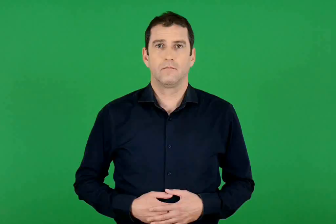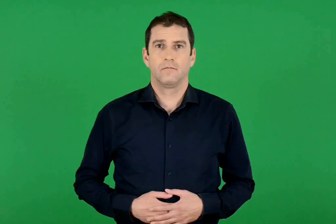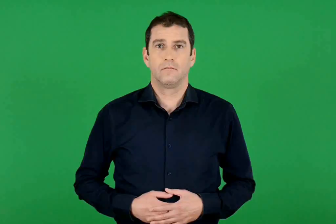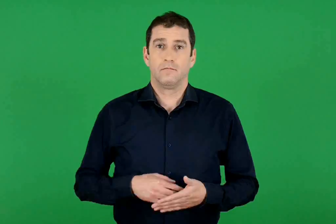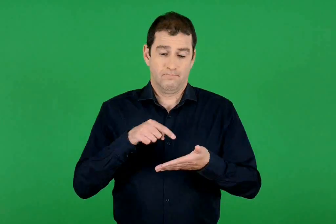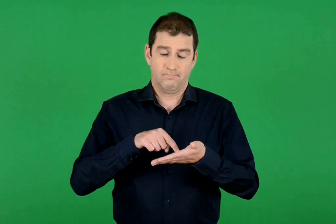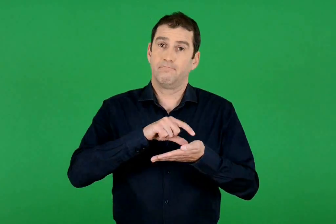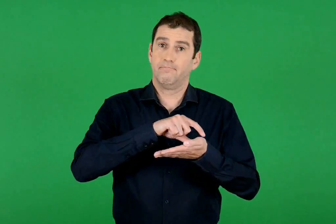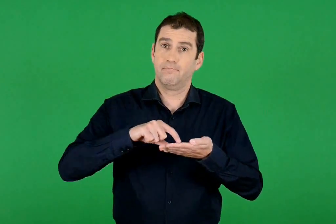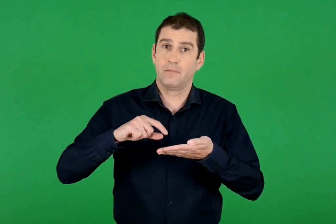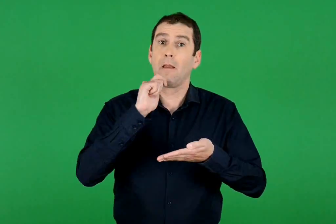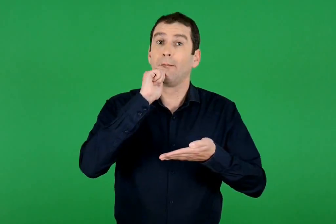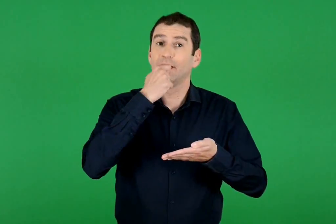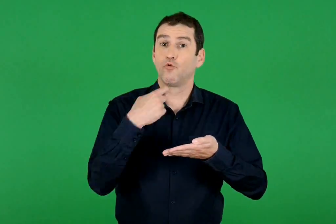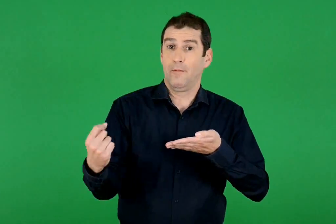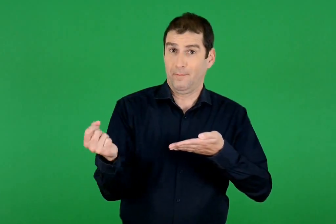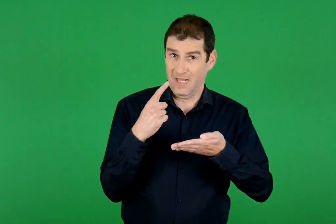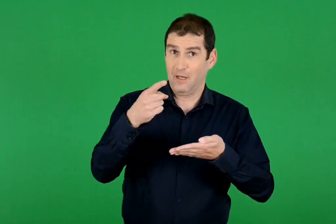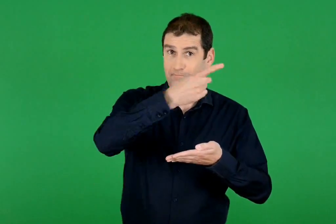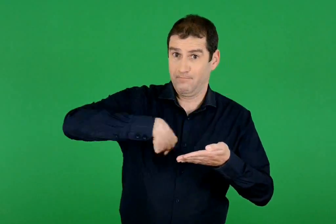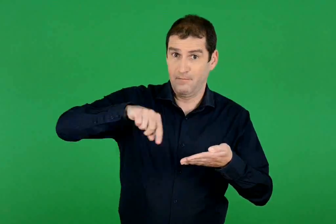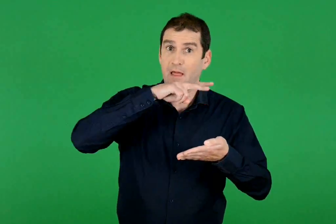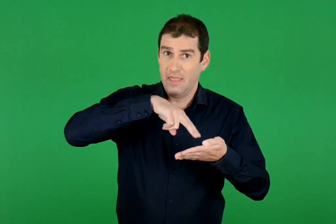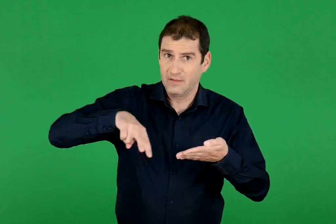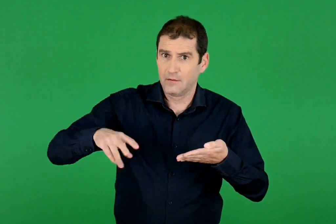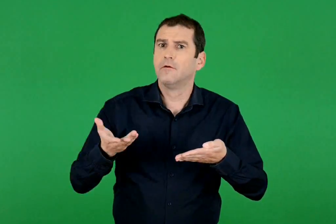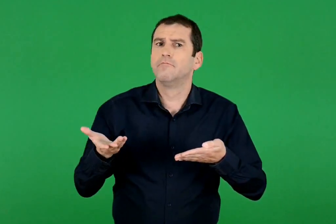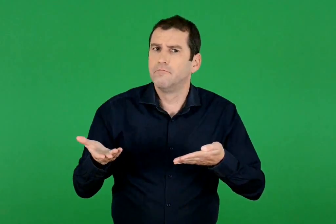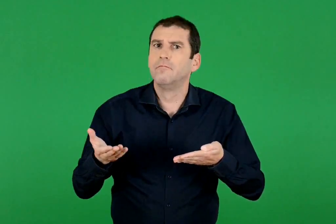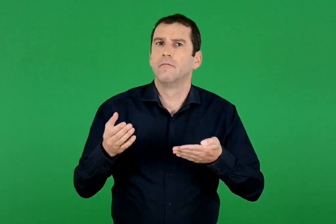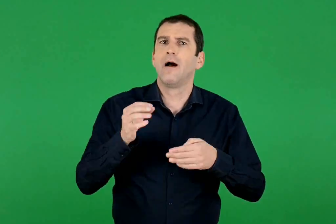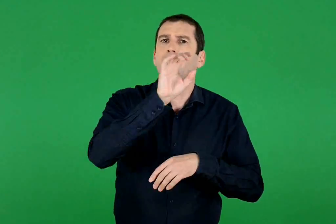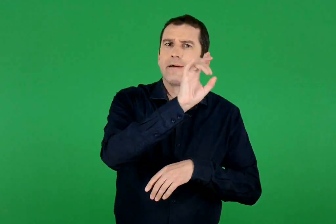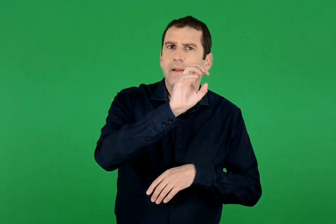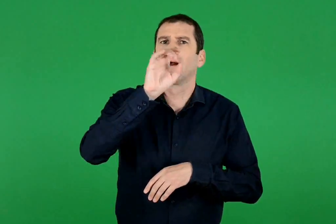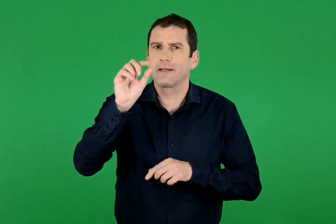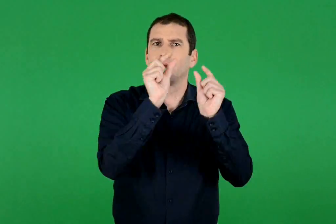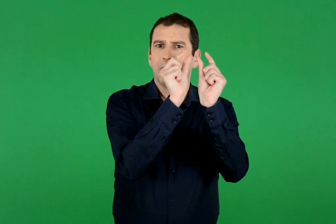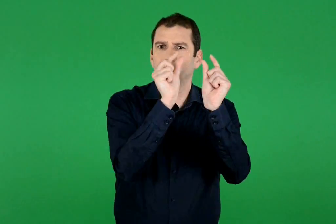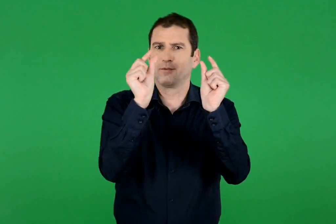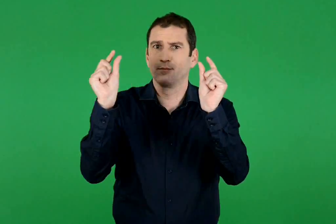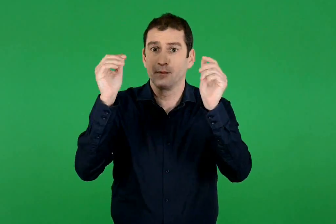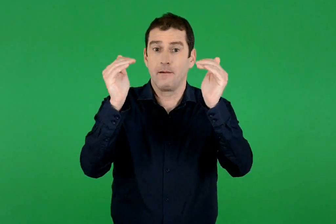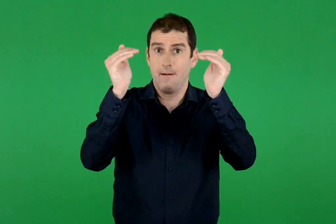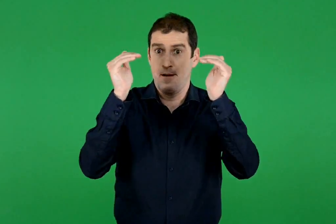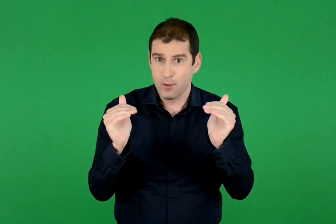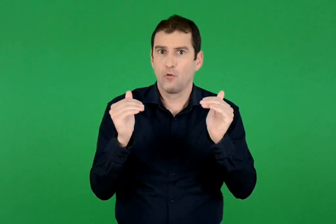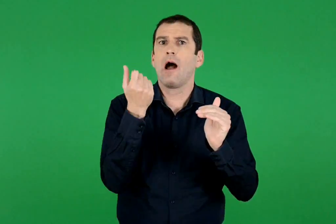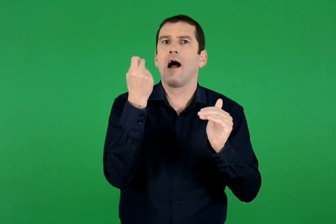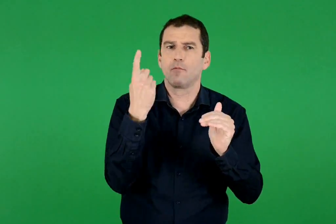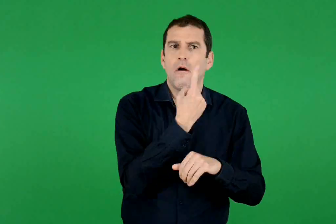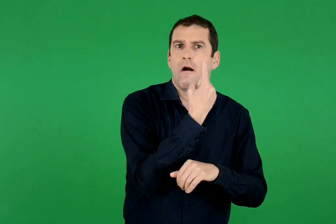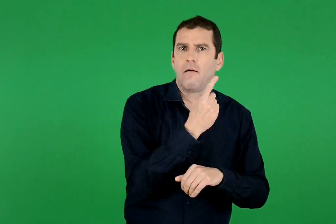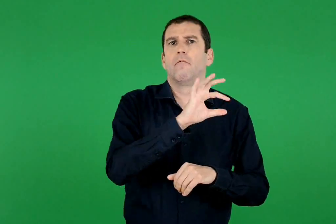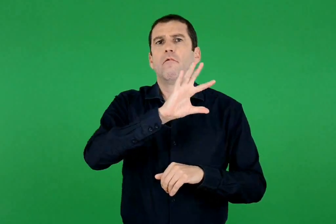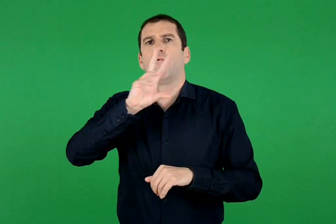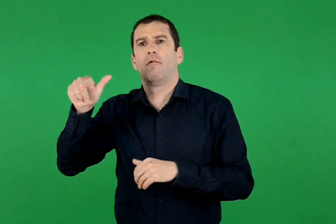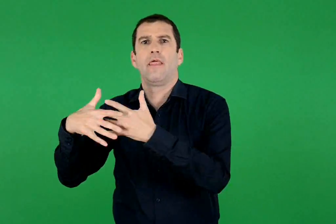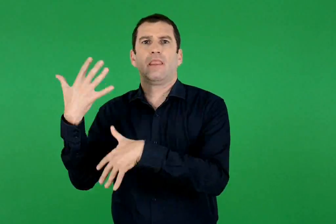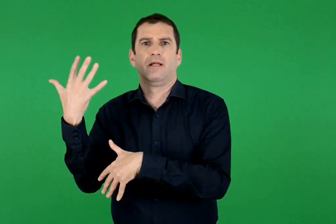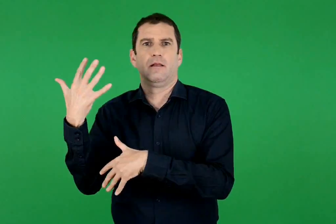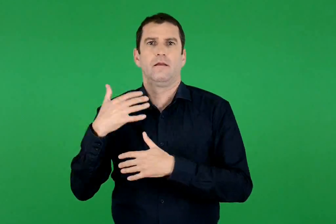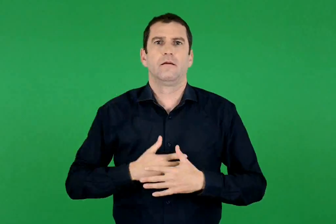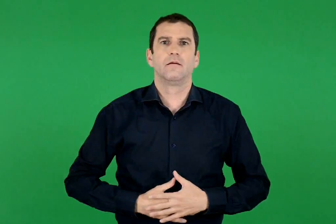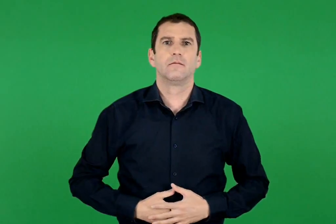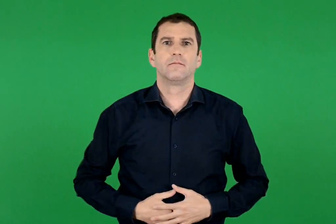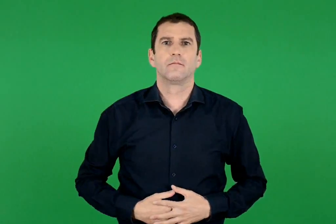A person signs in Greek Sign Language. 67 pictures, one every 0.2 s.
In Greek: για να διαβάσουμε το μυστικό μήνυμα , αρκεί να βάλουμε κάτω από κάθε γράμμα έναν αριθμό από το 1 έως το 15
